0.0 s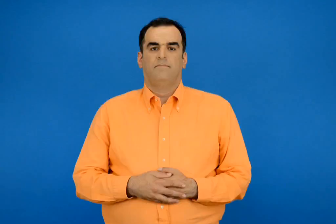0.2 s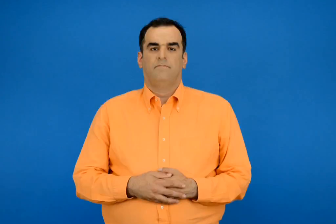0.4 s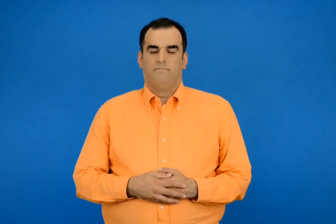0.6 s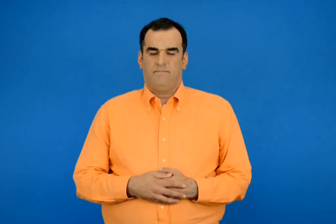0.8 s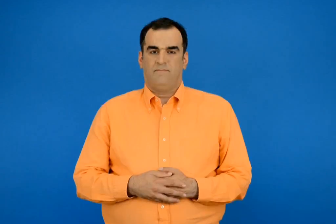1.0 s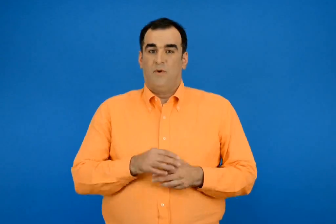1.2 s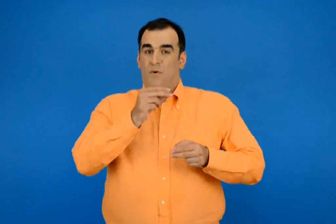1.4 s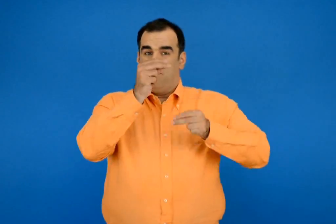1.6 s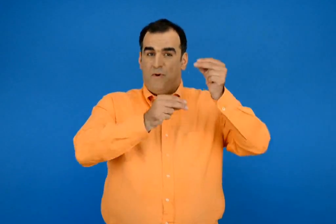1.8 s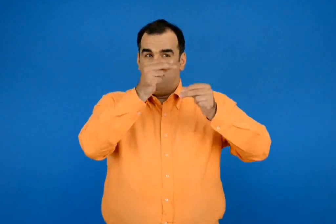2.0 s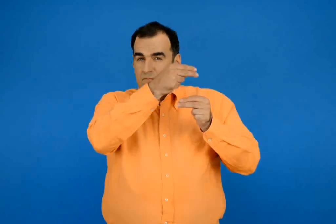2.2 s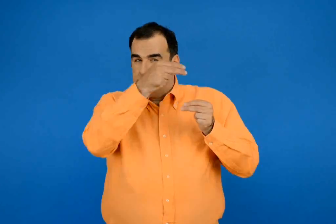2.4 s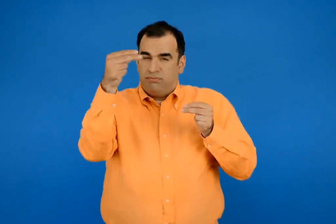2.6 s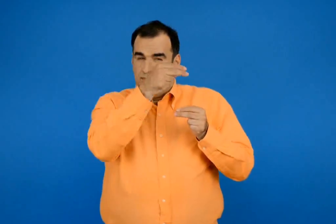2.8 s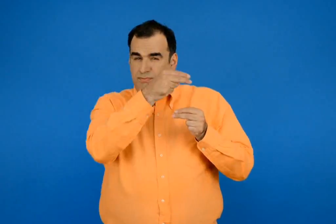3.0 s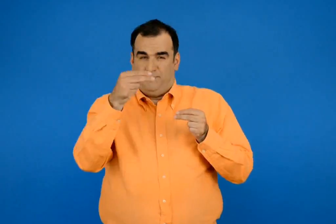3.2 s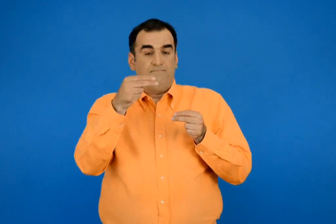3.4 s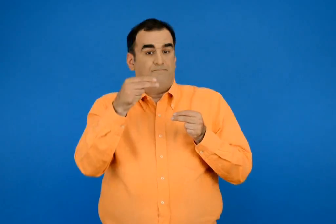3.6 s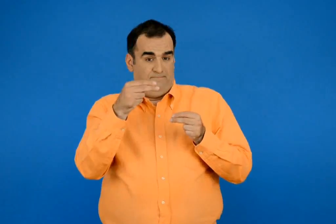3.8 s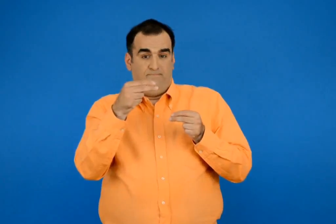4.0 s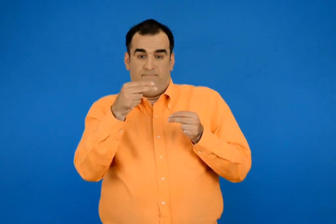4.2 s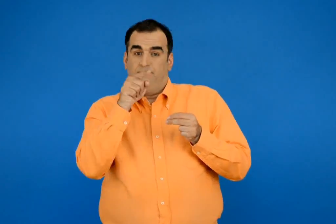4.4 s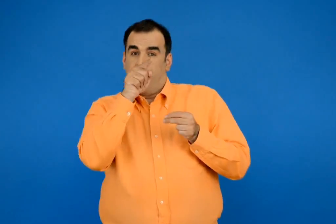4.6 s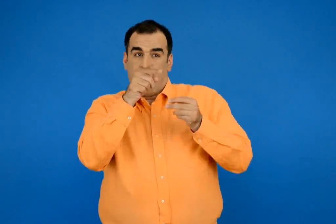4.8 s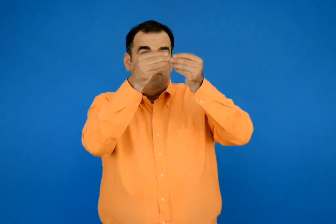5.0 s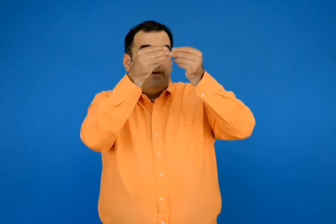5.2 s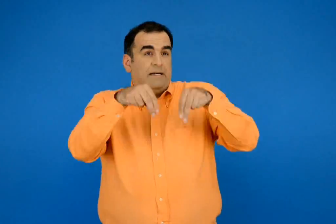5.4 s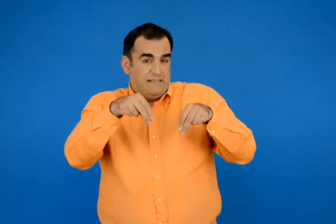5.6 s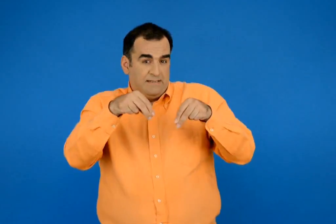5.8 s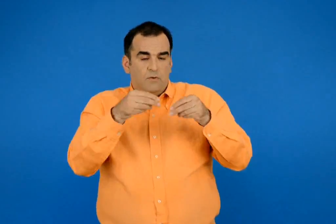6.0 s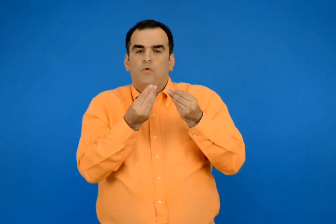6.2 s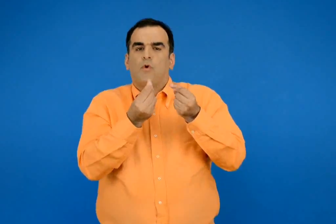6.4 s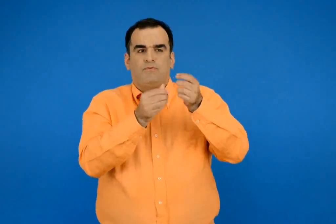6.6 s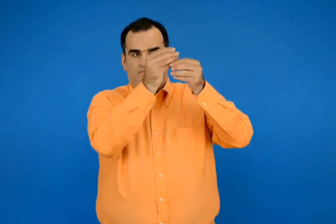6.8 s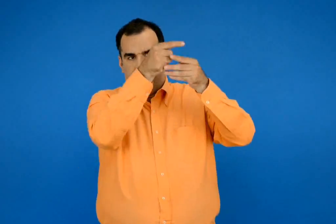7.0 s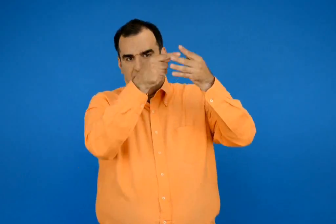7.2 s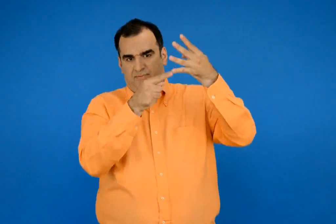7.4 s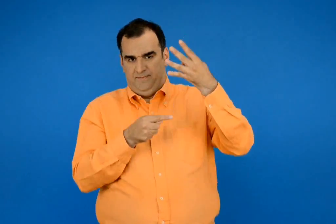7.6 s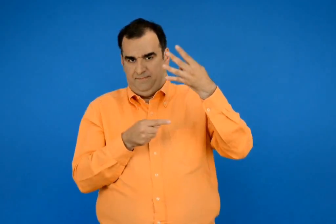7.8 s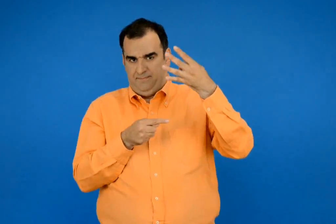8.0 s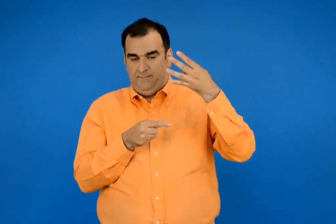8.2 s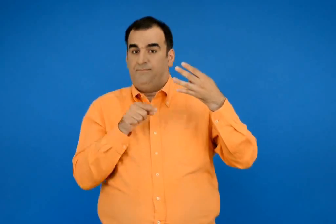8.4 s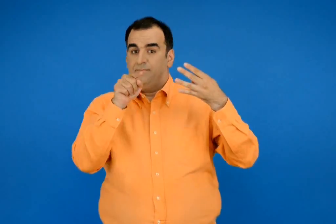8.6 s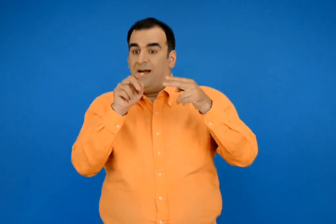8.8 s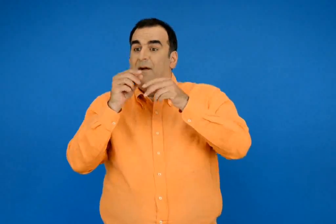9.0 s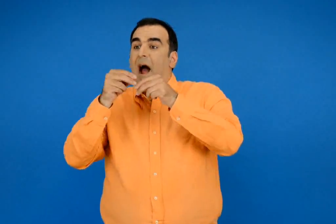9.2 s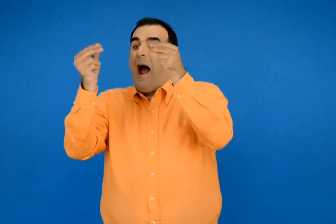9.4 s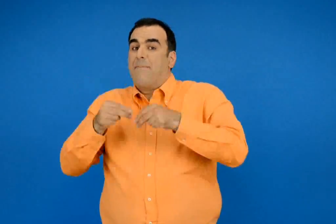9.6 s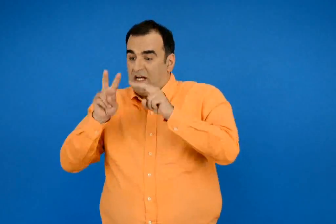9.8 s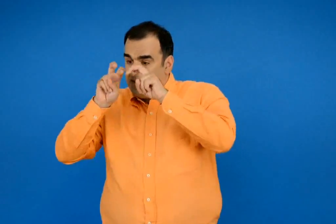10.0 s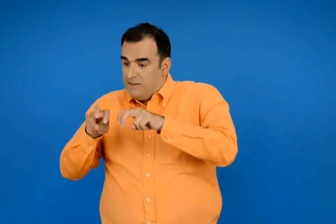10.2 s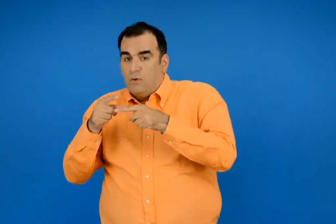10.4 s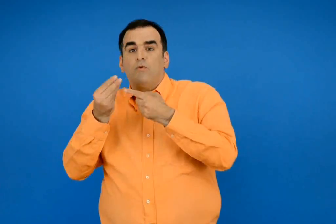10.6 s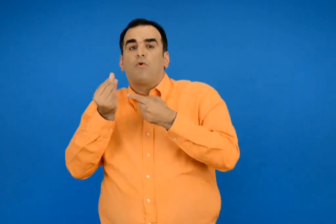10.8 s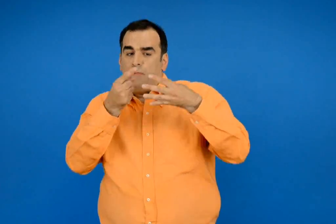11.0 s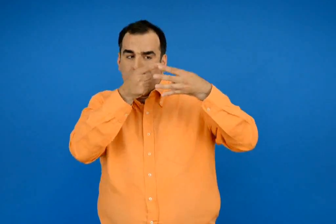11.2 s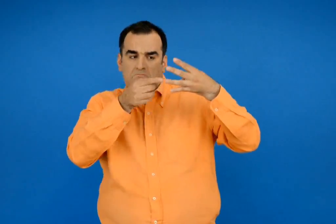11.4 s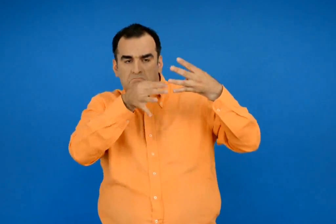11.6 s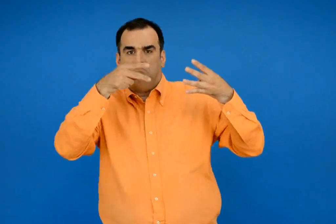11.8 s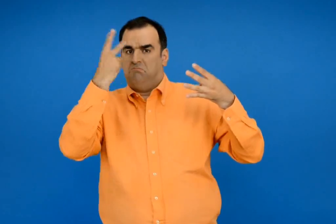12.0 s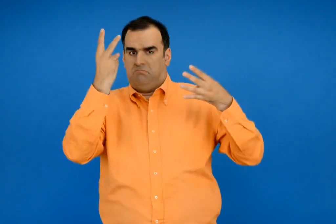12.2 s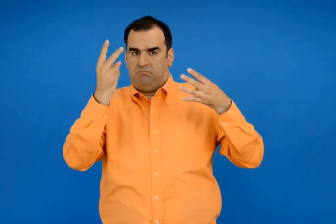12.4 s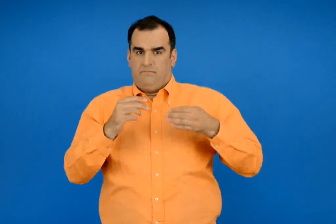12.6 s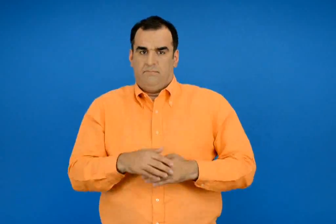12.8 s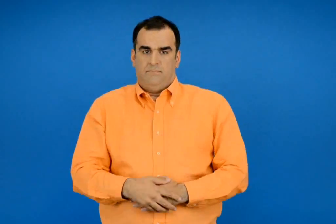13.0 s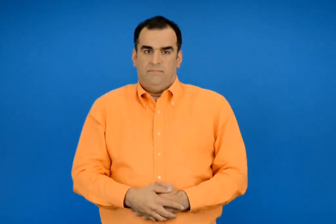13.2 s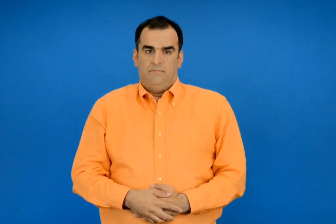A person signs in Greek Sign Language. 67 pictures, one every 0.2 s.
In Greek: διαλέγουμε έναν από τους παρακάτω τρόπους να λύσουμε το πρόβλημα και έναν άλλο τρόπο για να ελέγξουμε το αποτέλεσμα που βρήκαμε
